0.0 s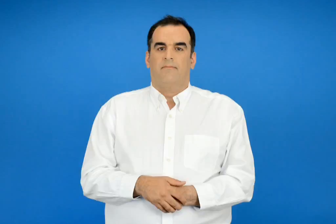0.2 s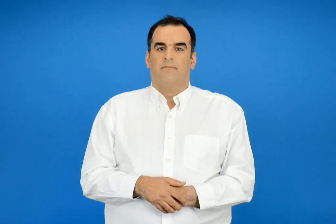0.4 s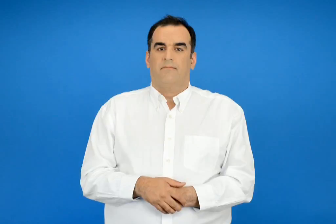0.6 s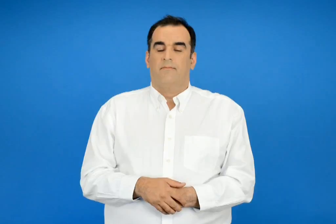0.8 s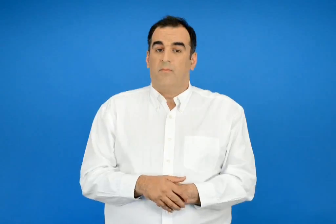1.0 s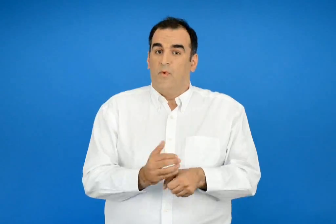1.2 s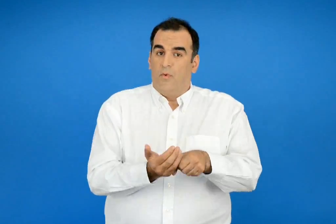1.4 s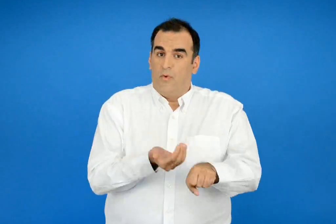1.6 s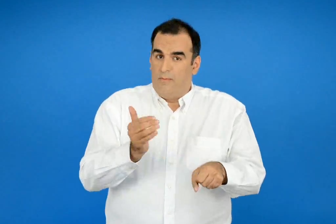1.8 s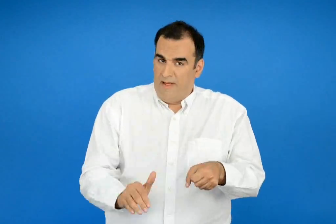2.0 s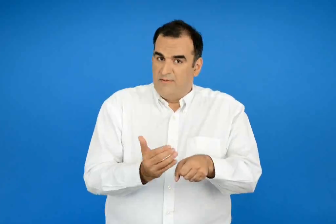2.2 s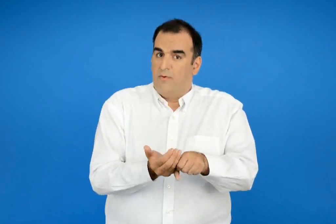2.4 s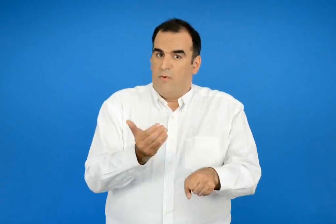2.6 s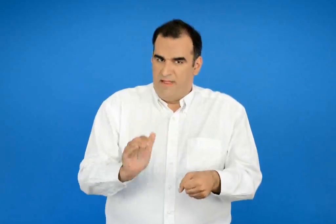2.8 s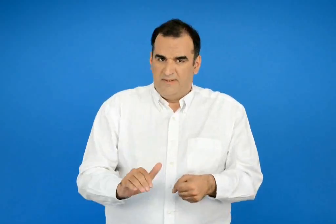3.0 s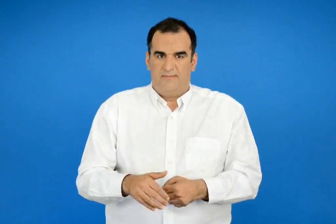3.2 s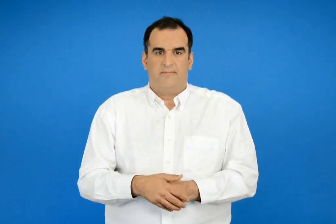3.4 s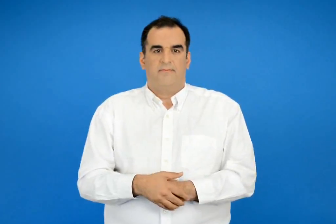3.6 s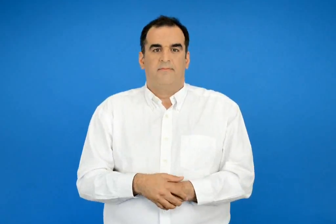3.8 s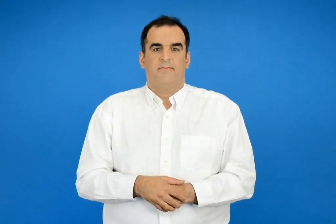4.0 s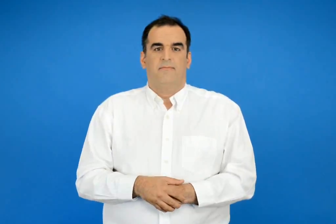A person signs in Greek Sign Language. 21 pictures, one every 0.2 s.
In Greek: λουκουμάδες
